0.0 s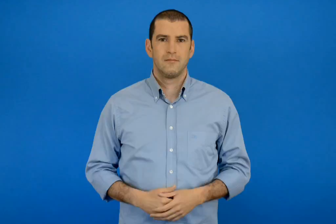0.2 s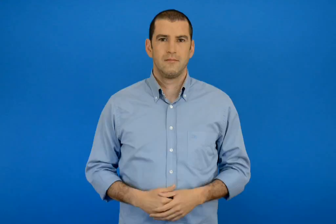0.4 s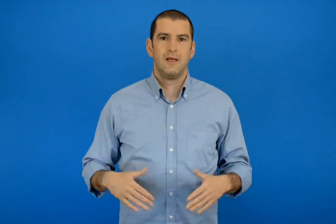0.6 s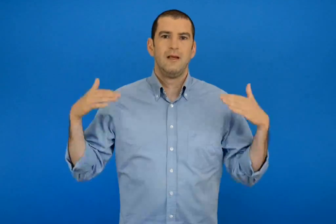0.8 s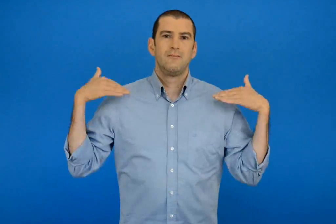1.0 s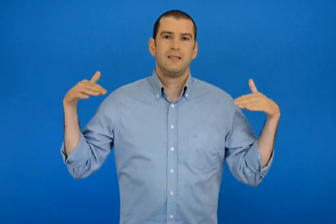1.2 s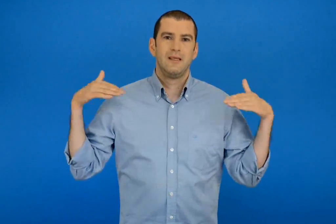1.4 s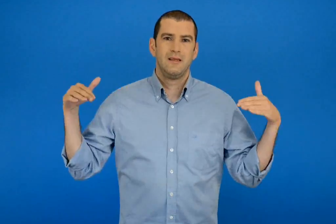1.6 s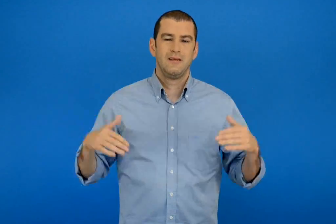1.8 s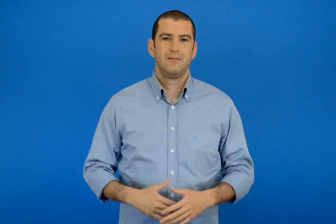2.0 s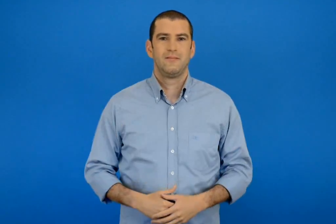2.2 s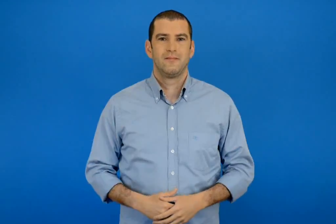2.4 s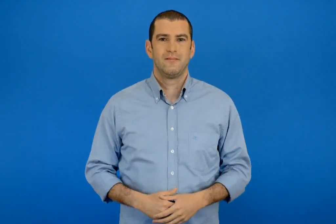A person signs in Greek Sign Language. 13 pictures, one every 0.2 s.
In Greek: γυμναστική
